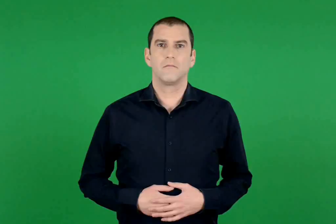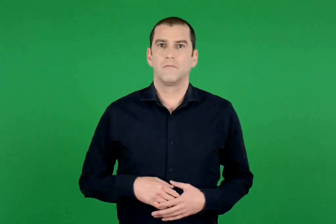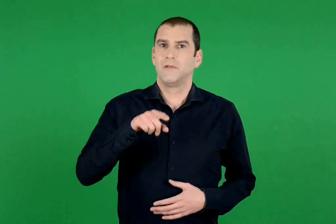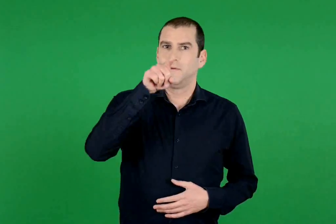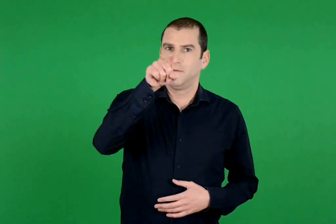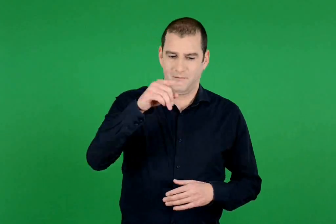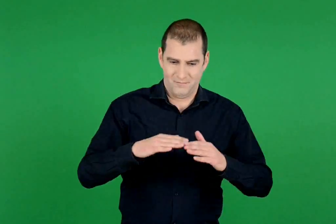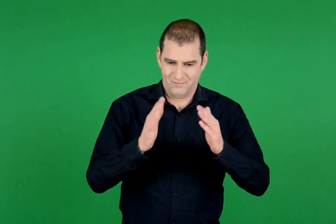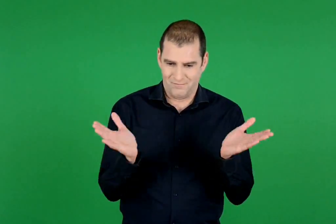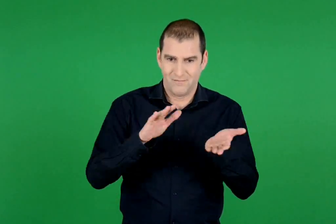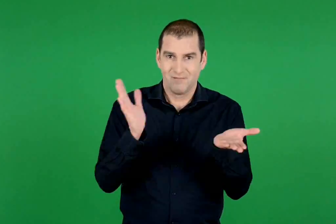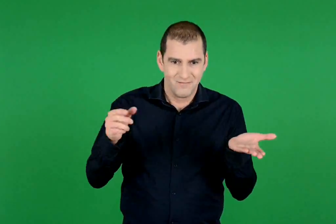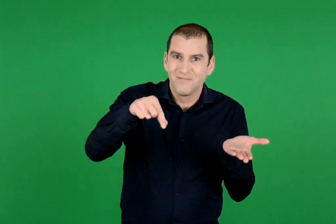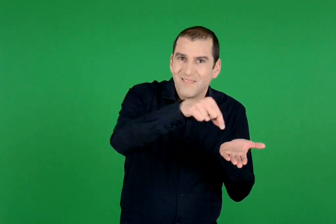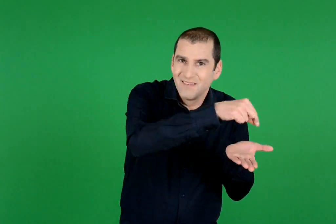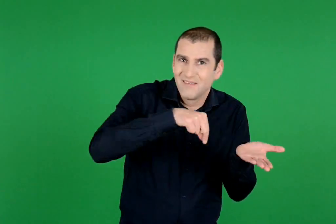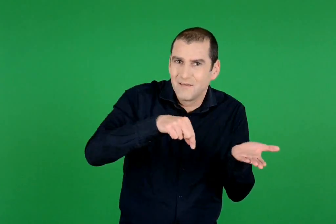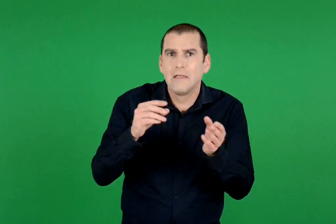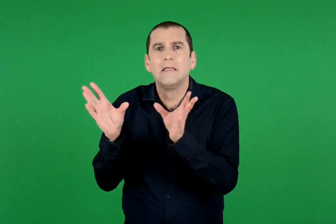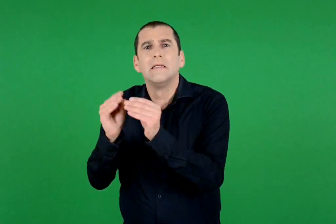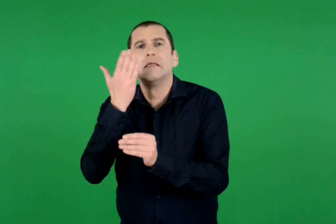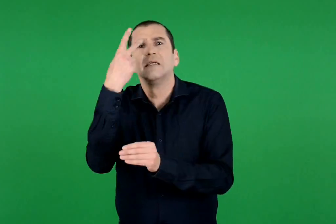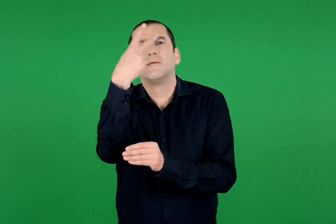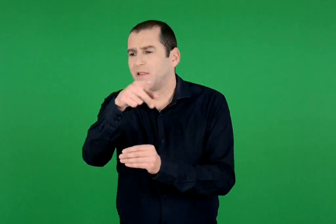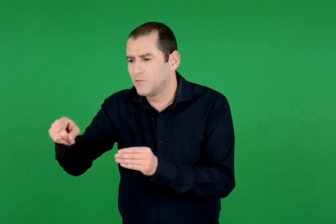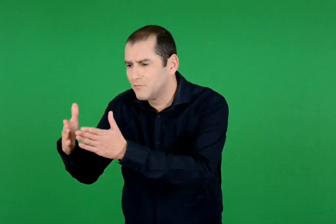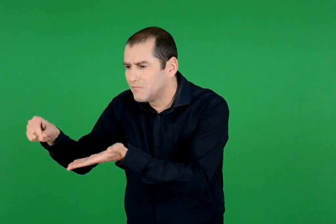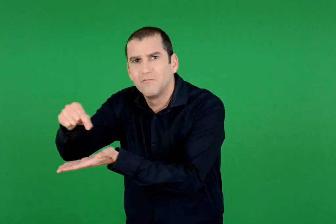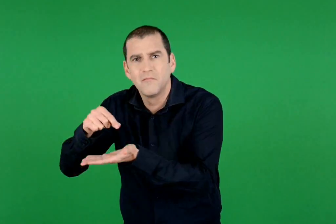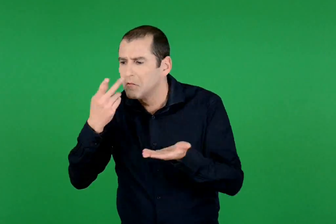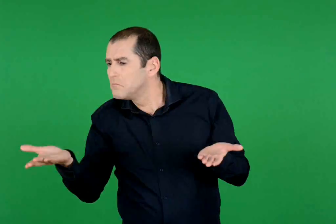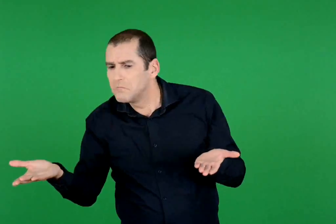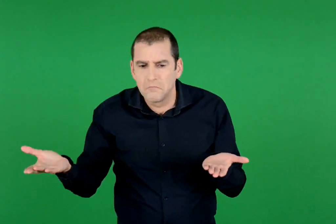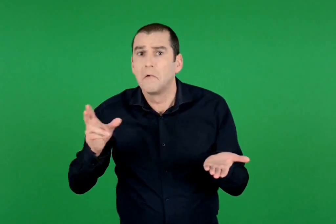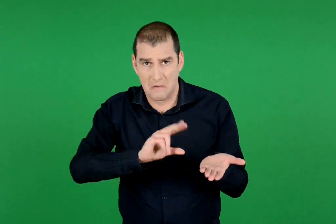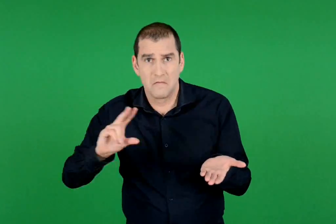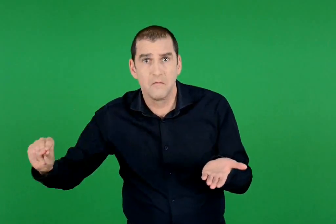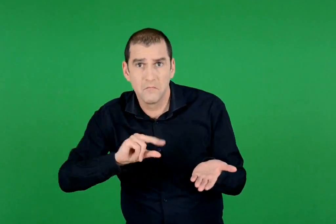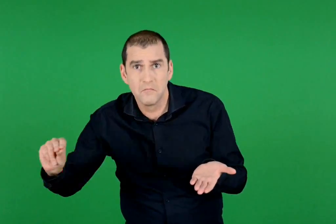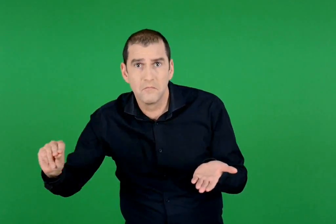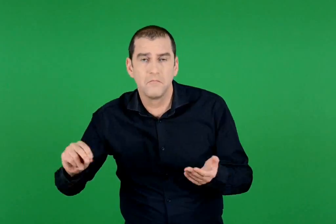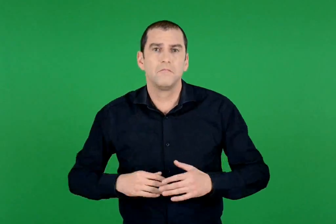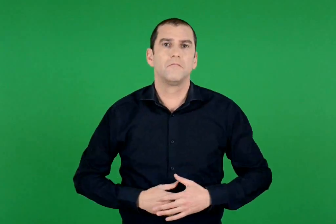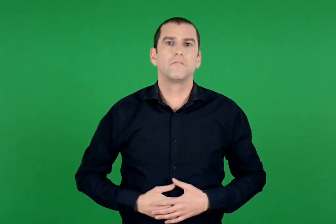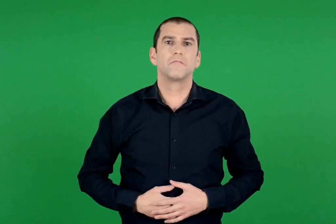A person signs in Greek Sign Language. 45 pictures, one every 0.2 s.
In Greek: σύγκρινε το ανάπτυγμα που σχεδίασες με αυτό που σχεδίασαν οι συμμαθητές σου. είναι ίδιο ;
